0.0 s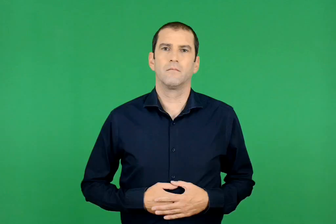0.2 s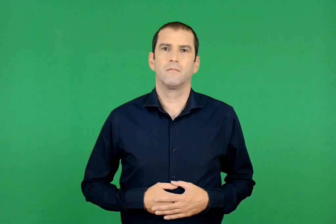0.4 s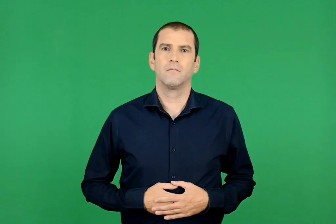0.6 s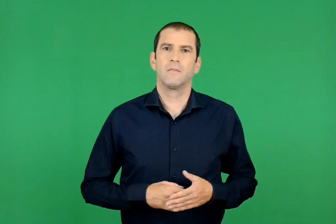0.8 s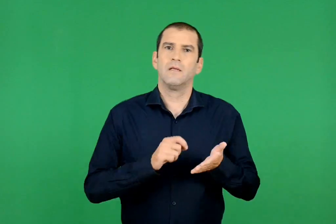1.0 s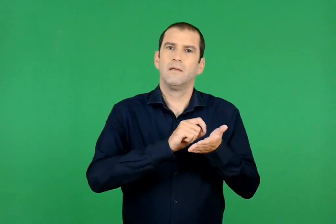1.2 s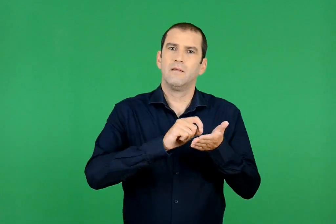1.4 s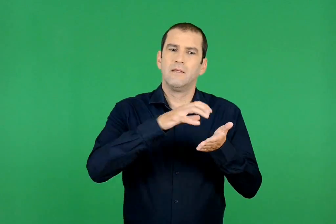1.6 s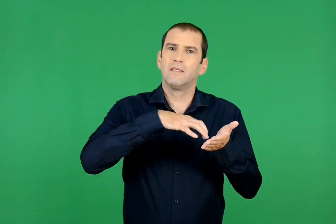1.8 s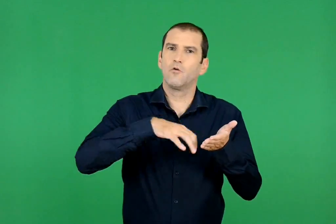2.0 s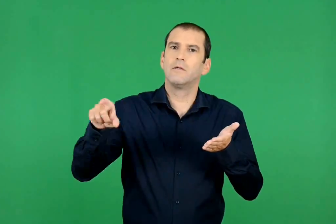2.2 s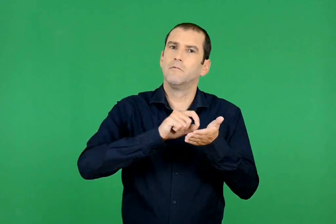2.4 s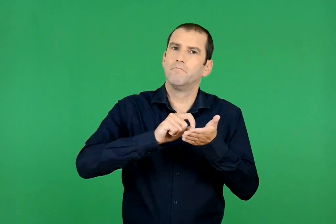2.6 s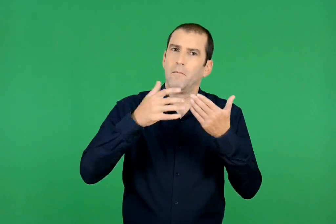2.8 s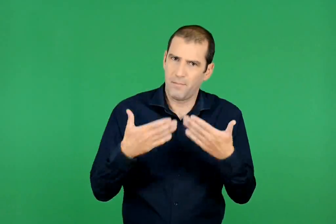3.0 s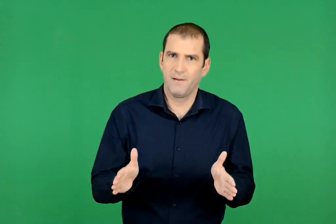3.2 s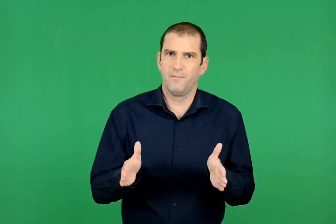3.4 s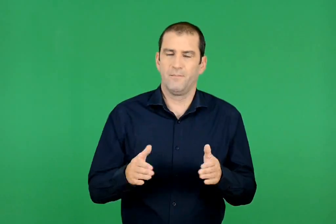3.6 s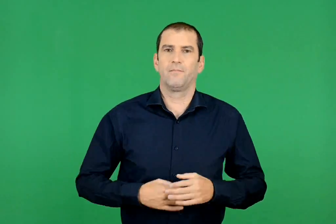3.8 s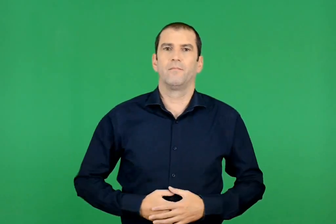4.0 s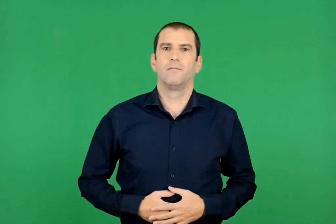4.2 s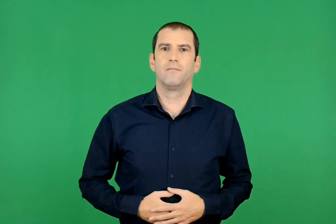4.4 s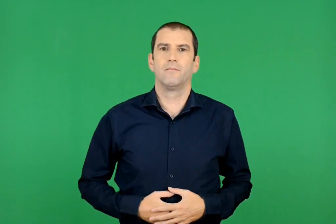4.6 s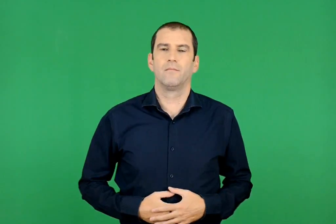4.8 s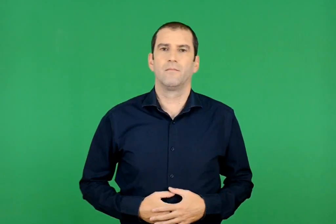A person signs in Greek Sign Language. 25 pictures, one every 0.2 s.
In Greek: έγραψε τις συλλογές
